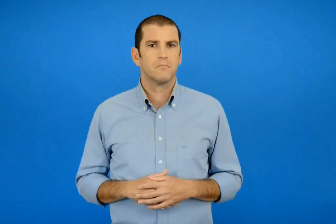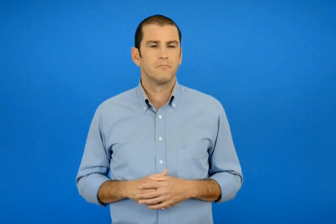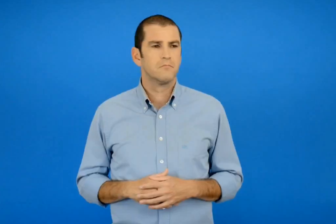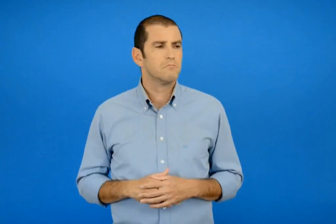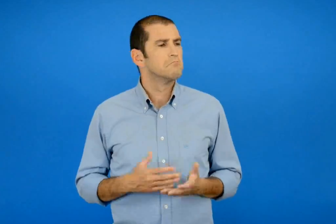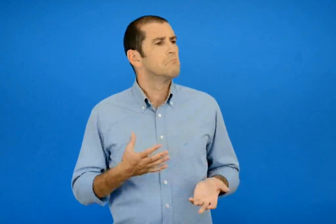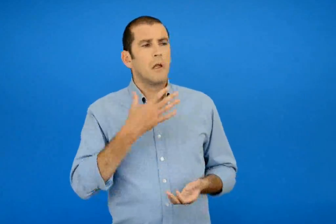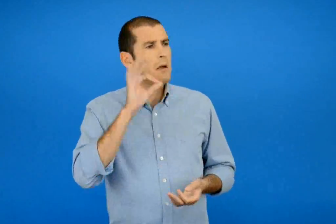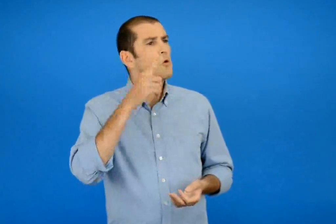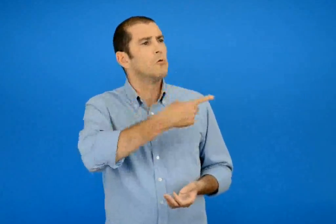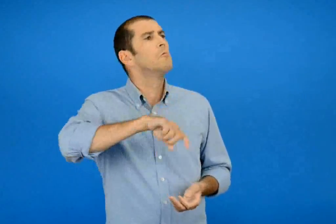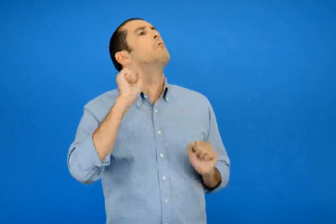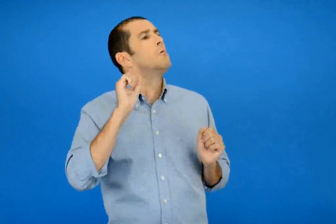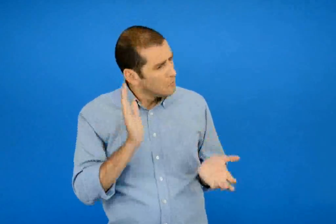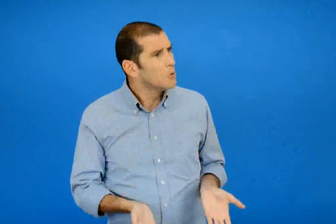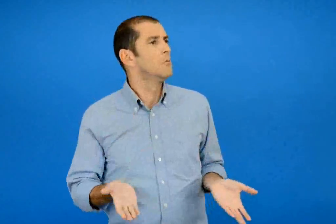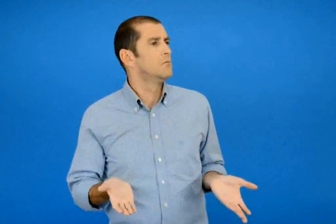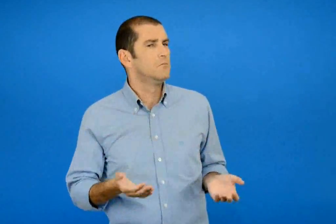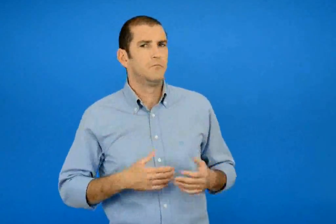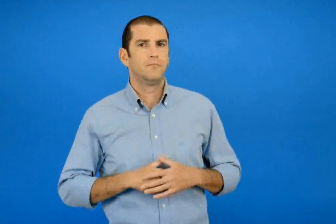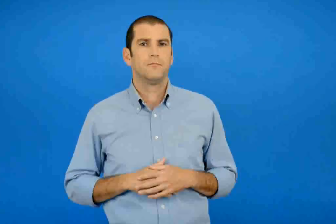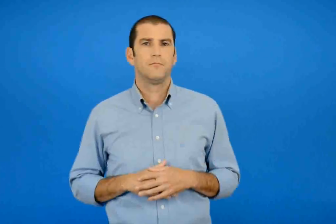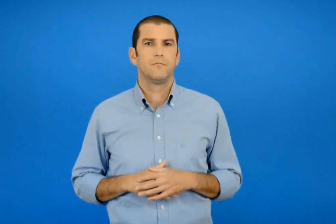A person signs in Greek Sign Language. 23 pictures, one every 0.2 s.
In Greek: και γιατί να μην το κάνουμε ;
